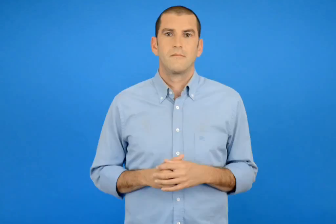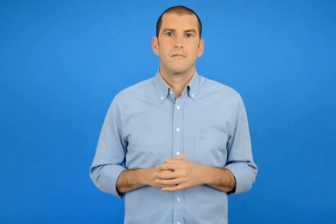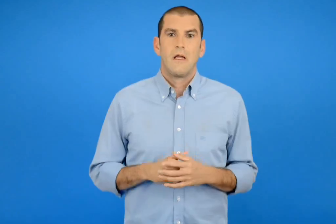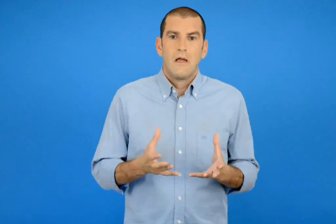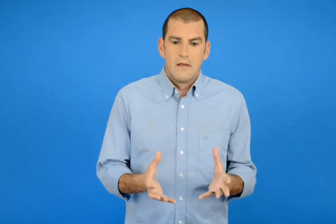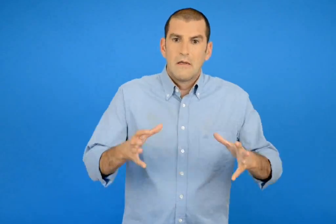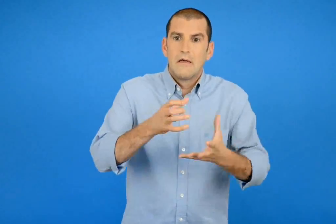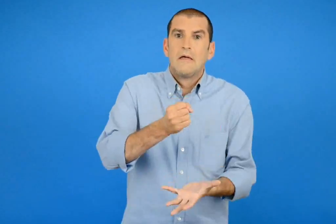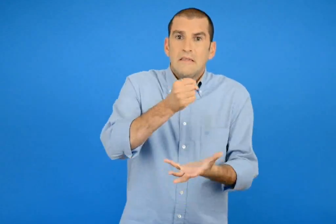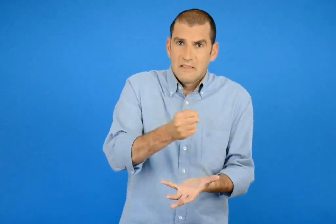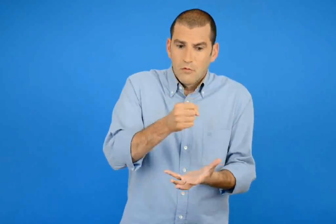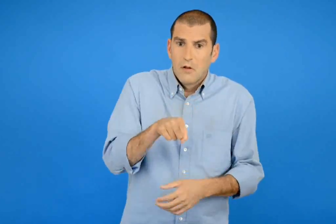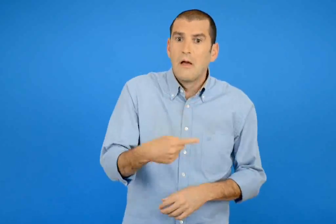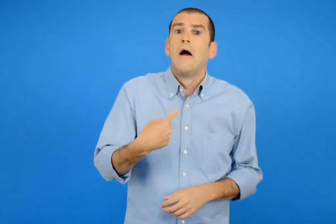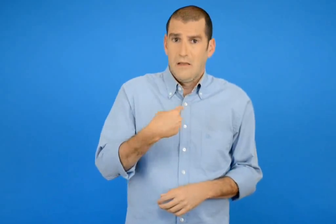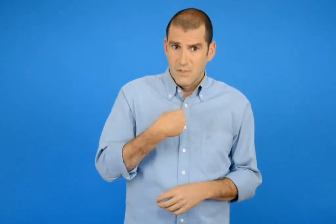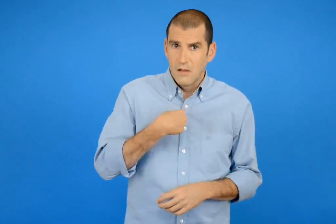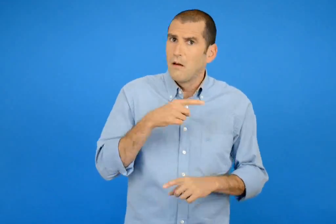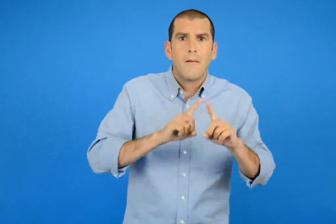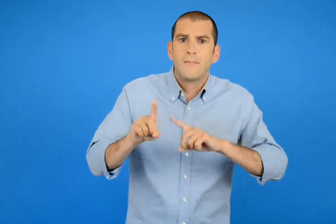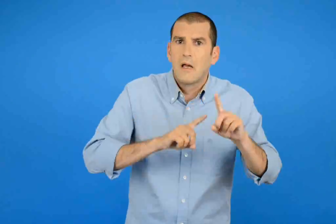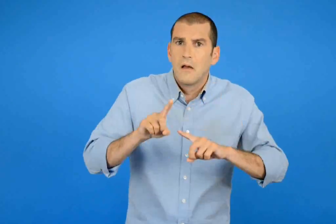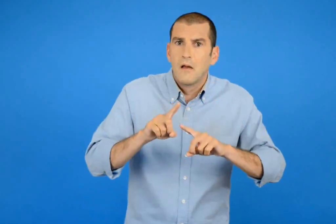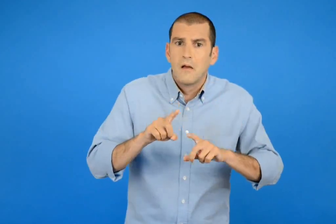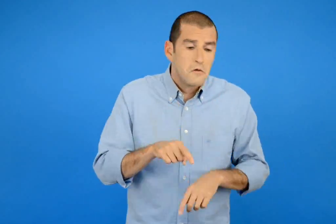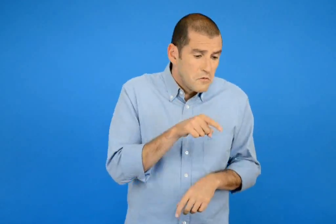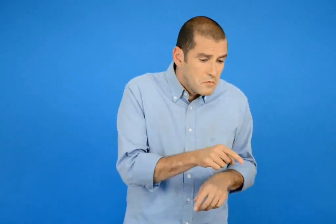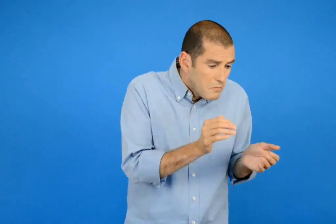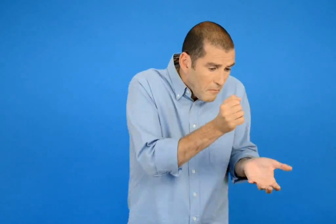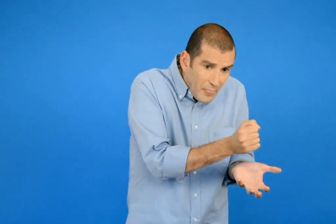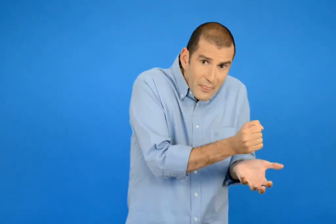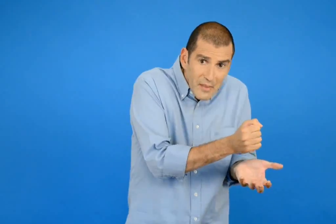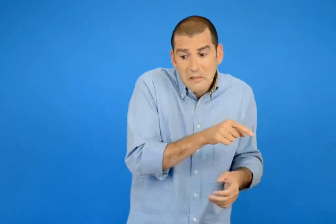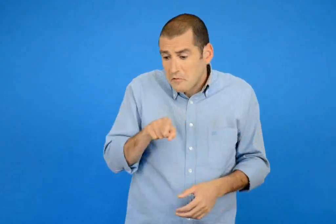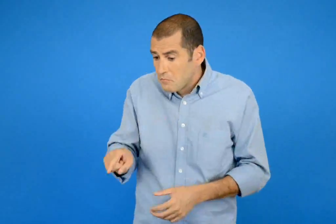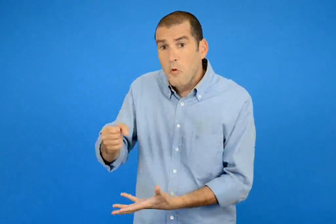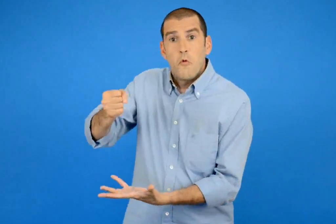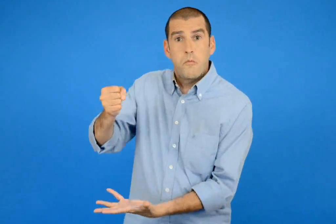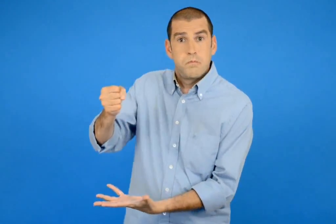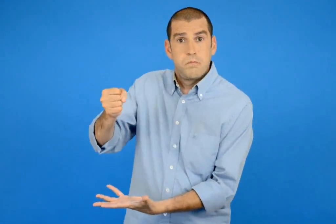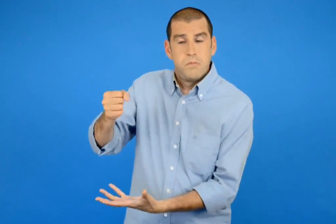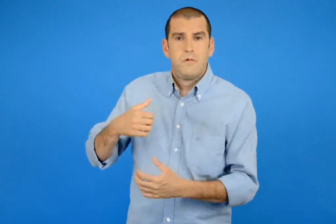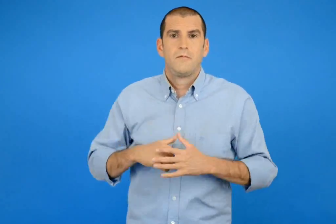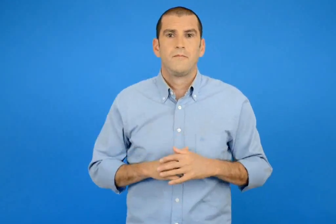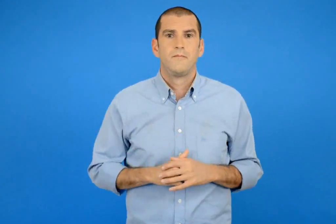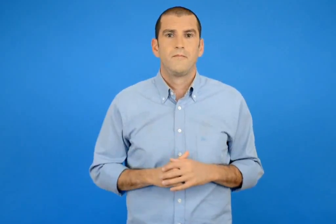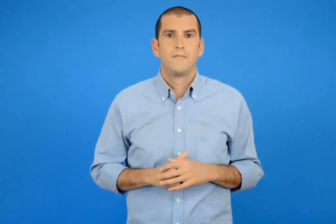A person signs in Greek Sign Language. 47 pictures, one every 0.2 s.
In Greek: ποια σακούλα είναι για μένα ; η μικρή η η μεγάλη ;
